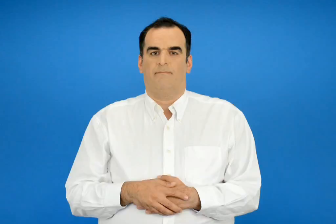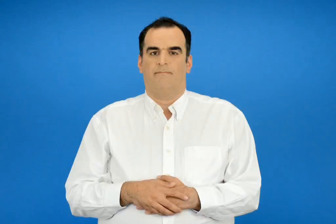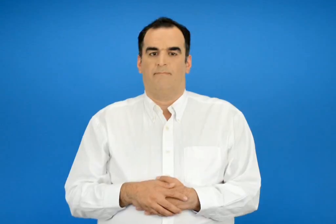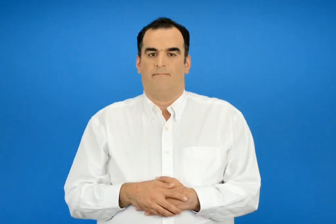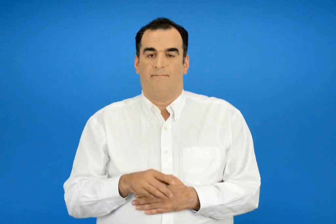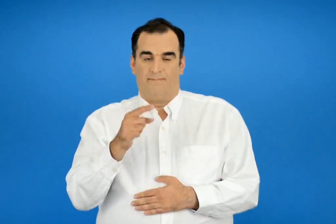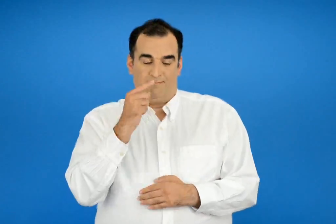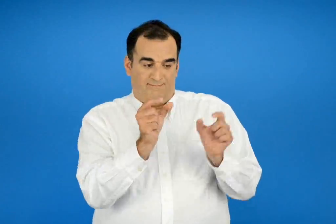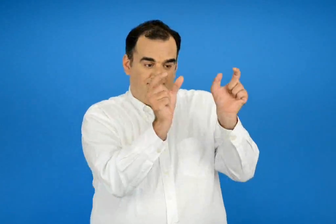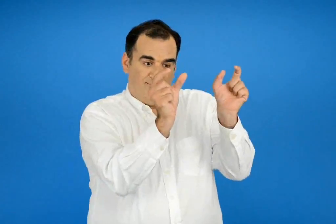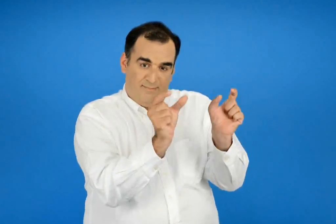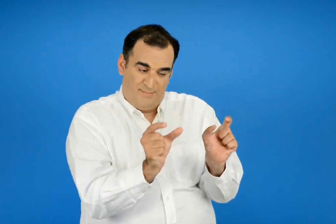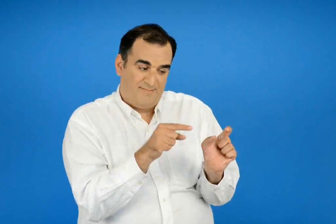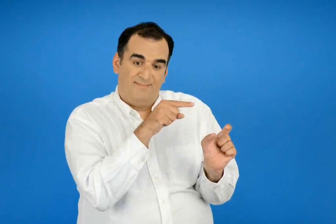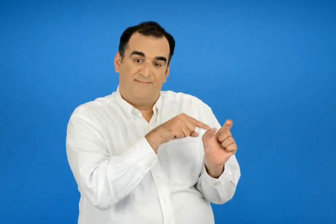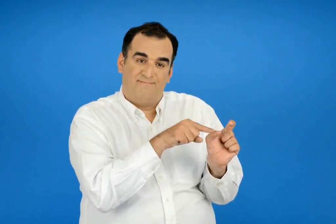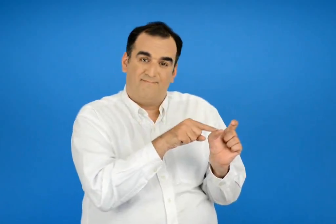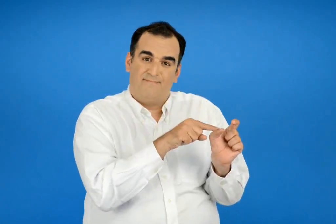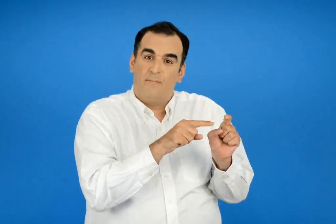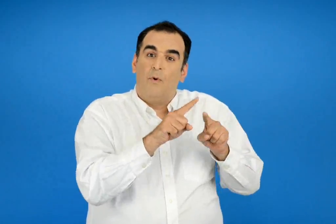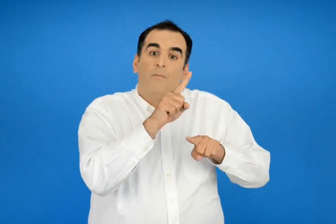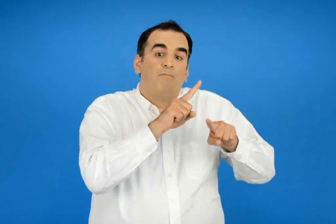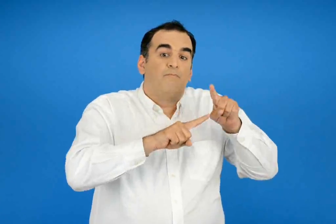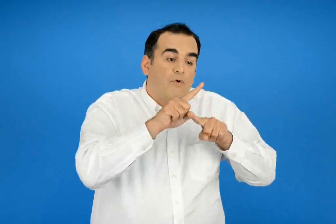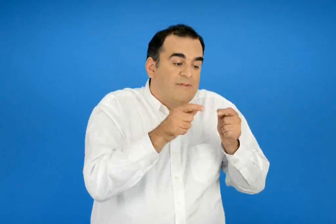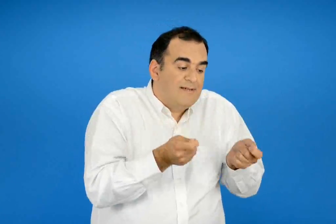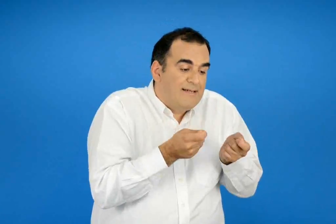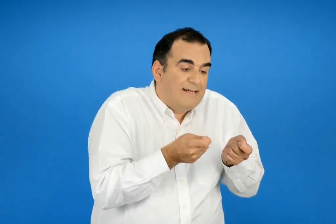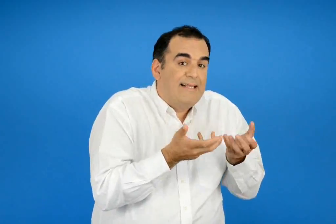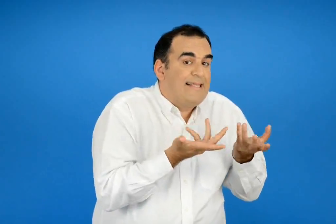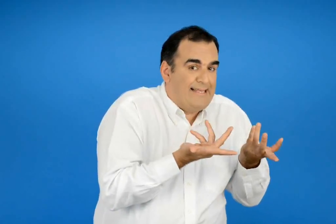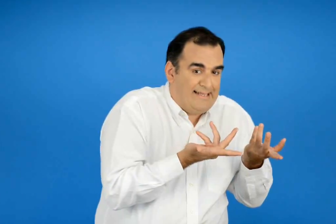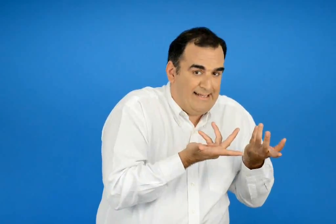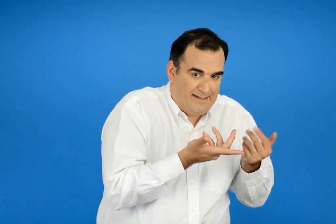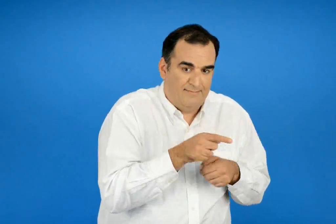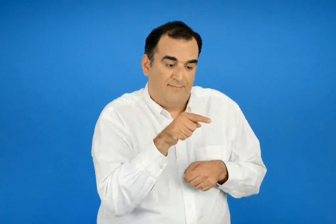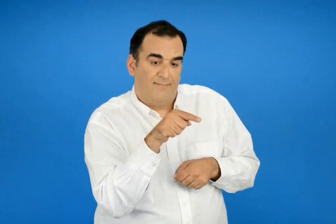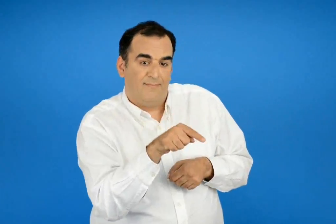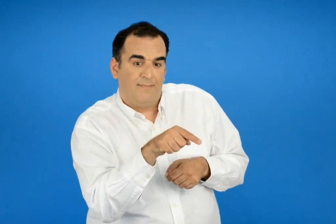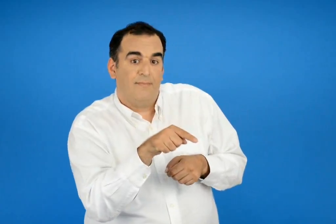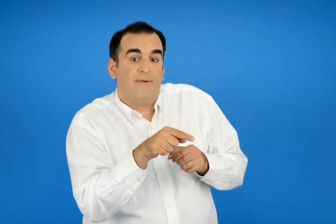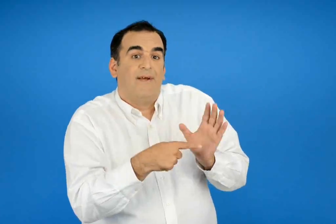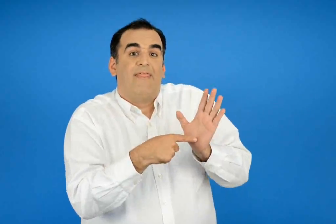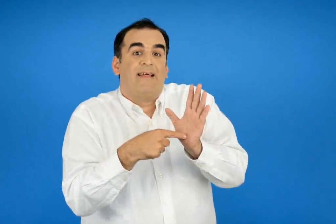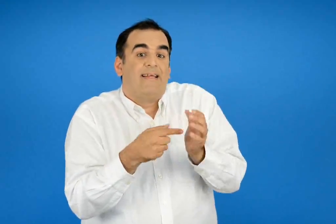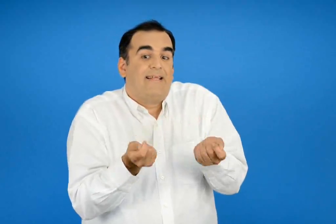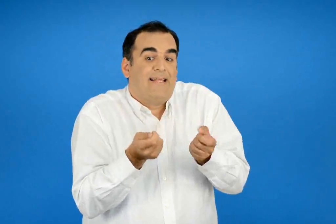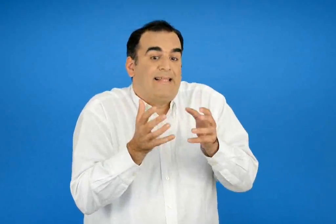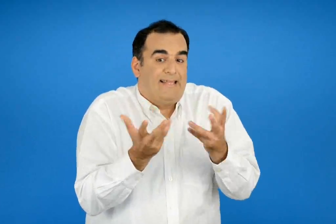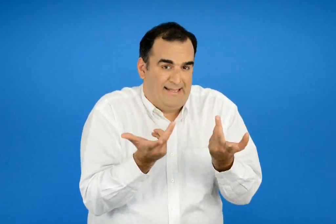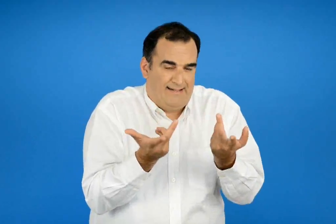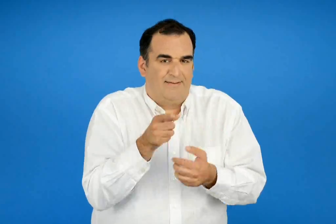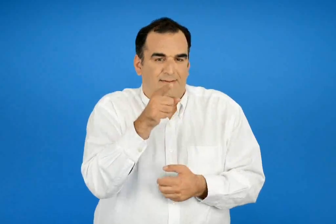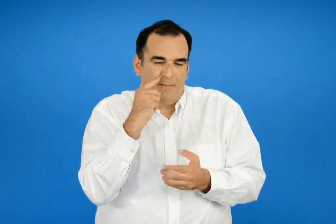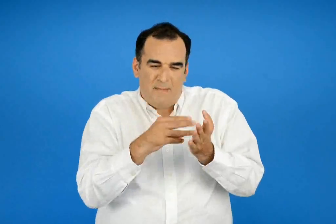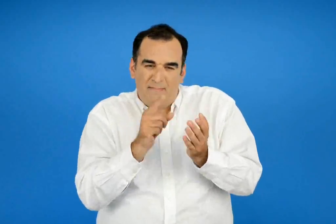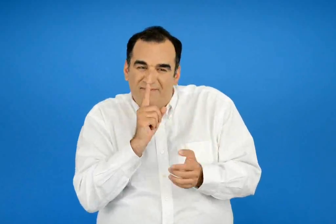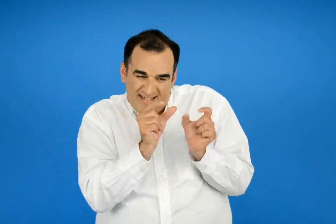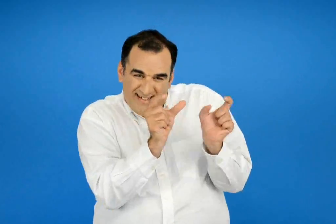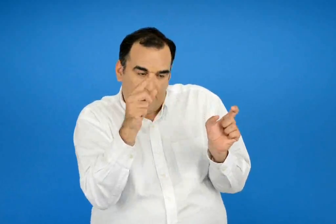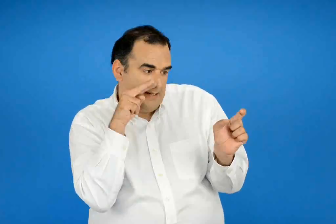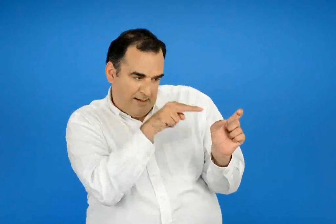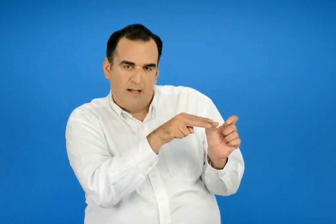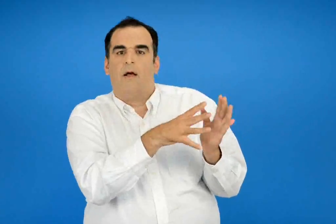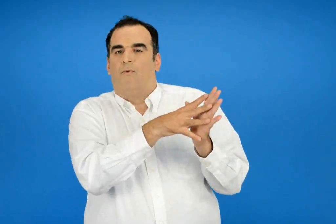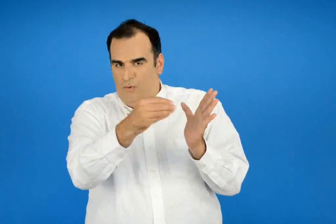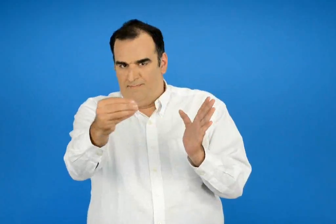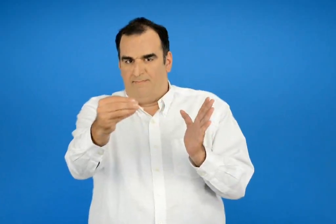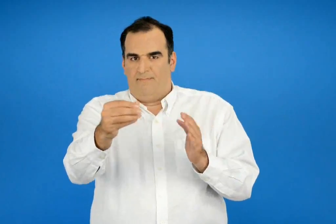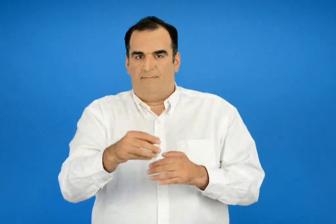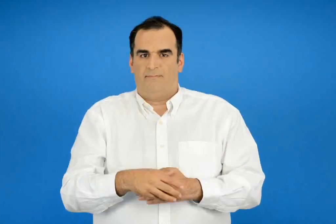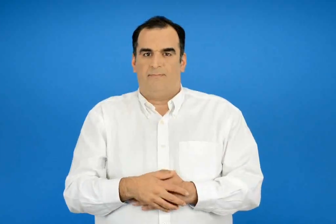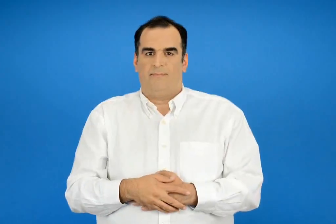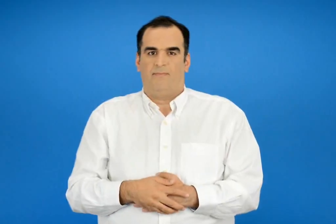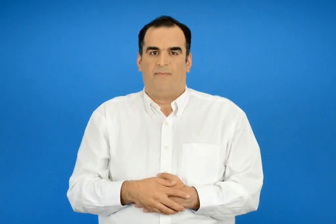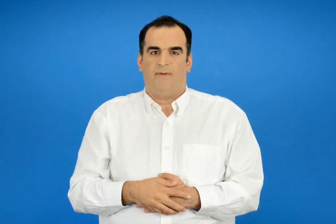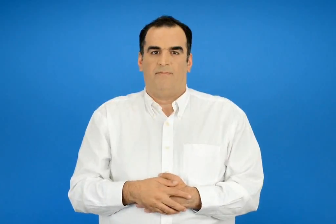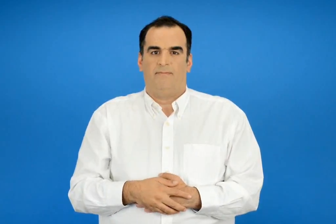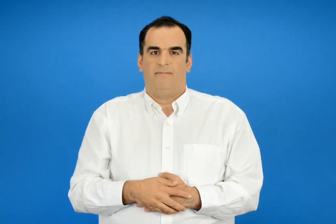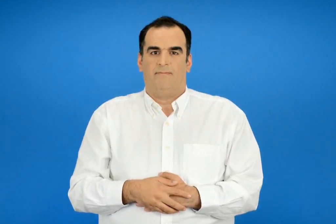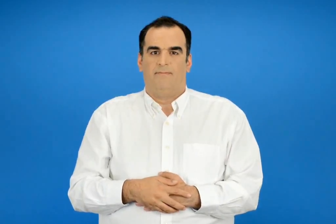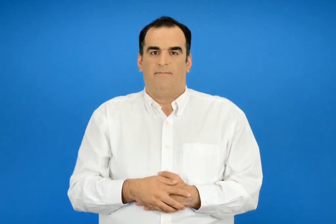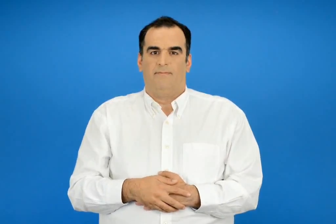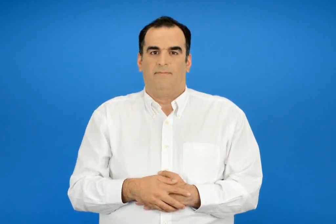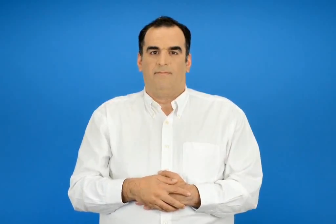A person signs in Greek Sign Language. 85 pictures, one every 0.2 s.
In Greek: έπειτα βαλέ στην αριστερή στήλη του πίνακα όσες λέξεις σου δείχνουν ποιός κάνει κάτι και στη δεξιά στήλη όσες λέξεις σου δείχνουν τι κάνει ακολουθήσε το παράδειγμα
